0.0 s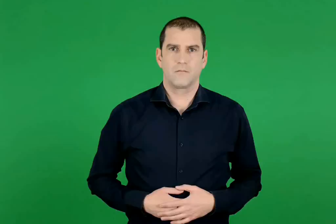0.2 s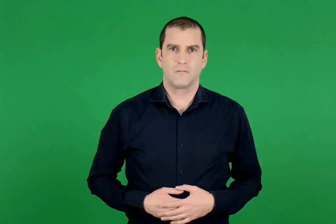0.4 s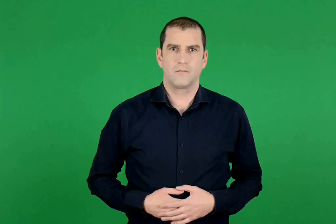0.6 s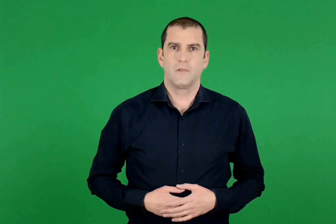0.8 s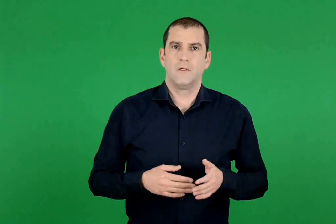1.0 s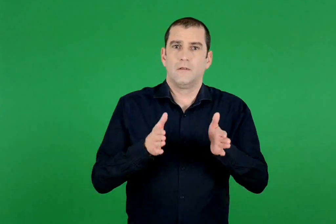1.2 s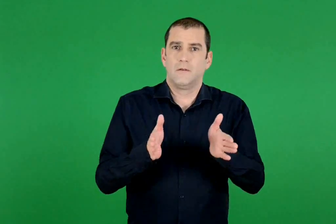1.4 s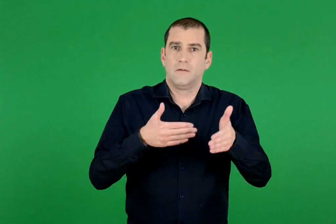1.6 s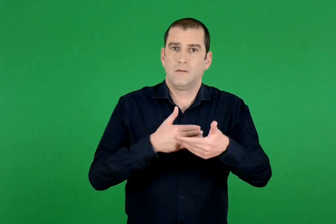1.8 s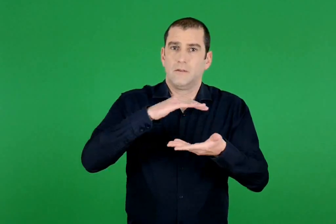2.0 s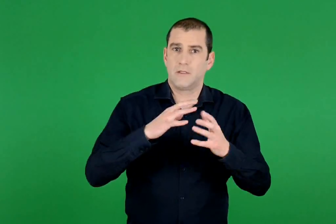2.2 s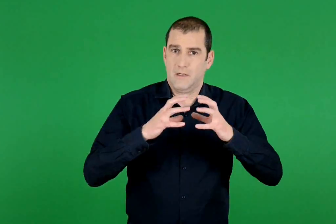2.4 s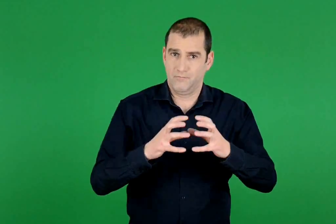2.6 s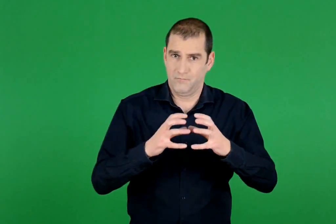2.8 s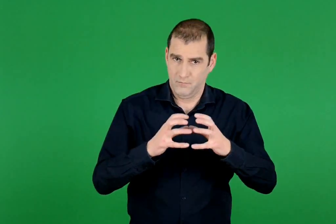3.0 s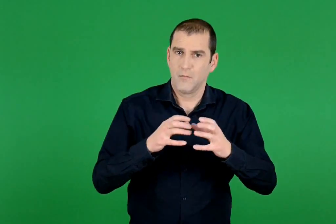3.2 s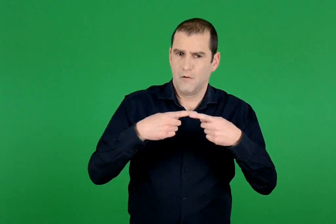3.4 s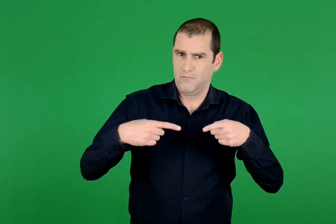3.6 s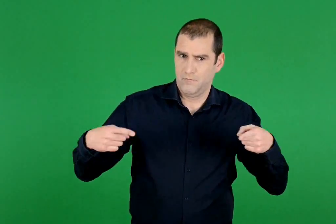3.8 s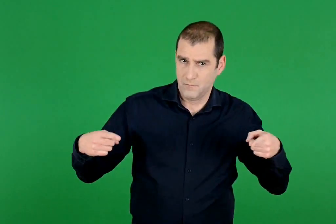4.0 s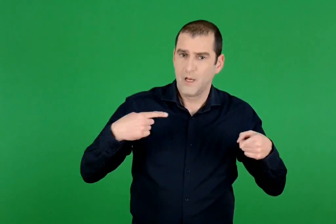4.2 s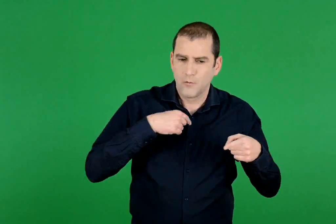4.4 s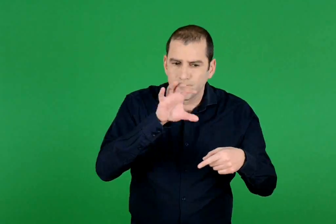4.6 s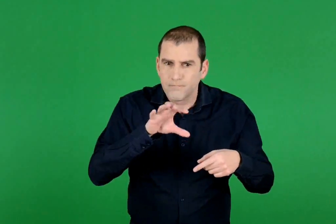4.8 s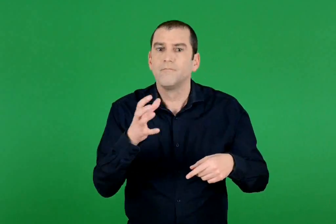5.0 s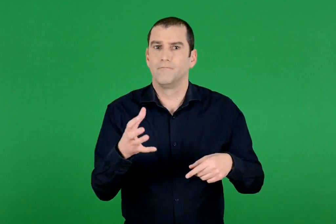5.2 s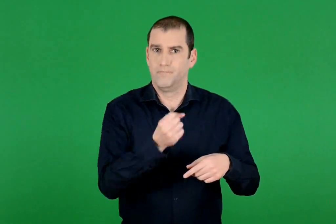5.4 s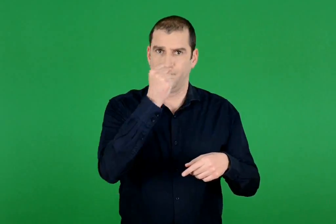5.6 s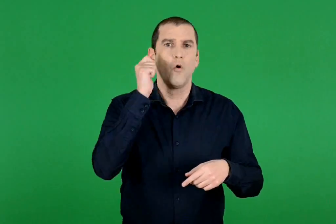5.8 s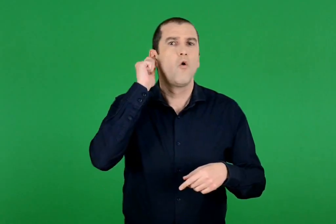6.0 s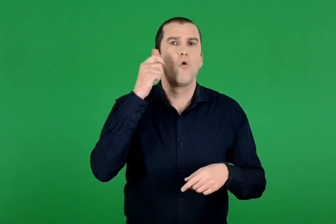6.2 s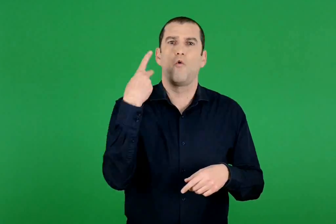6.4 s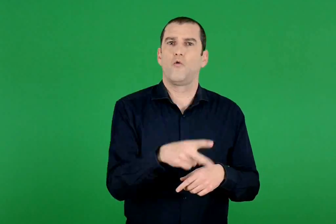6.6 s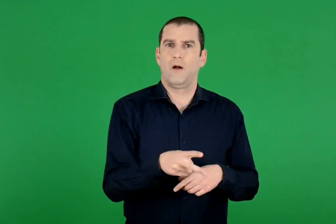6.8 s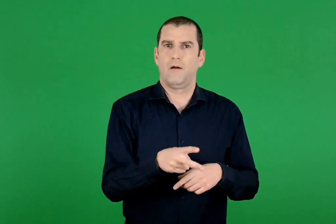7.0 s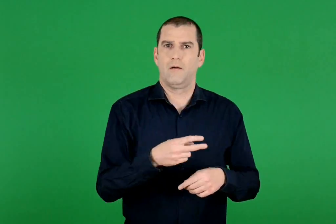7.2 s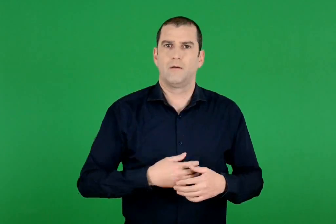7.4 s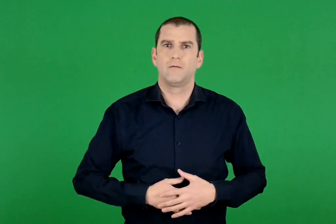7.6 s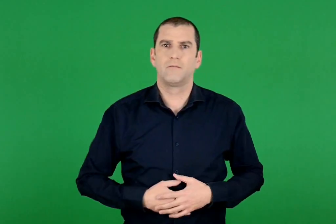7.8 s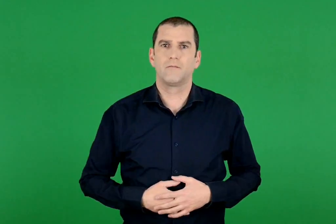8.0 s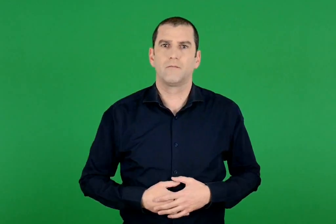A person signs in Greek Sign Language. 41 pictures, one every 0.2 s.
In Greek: βρίσκω τα στερεά σώματα και τα ονόματά τους
